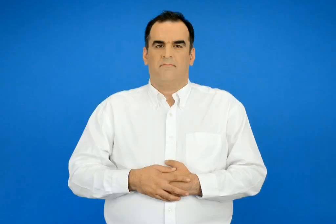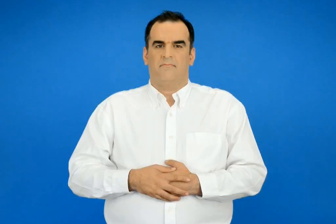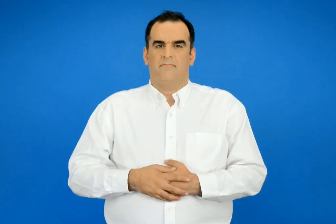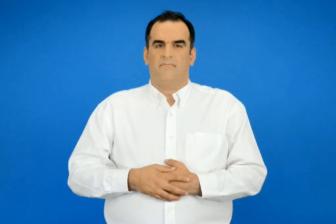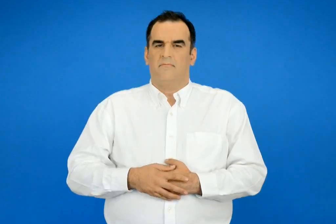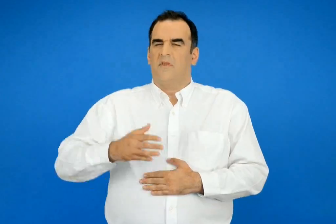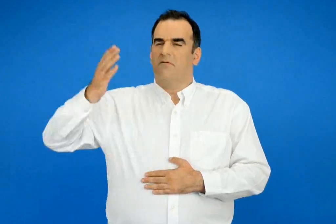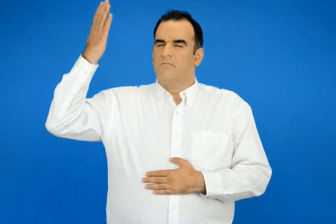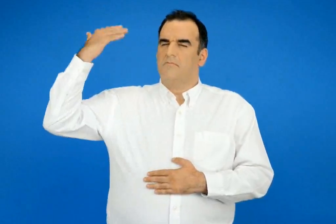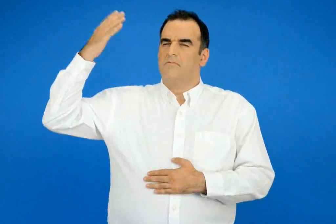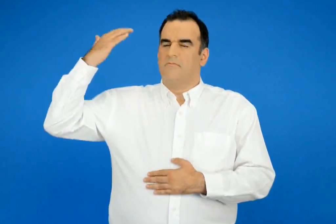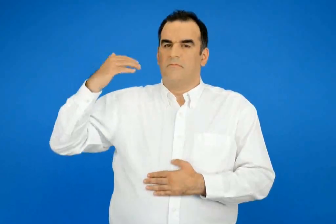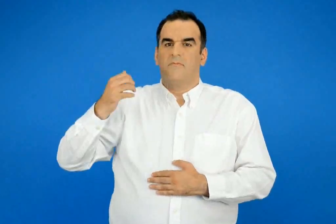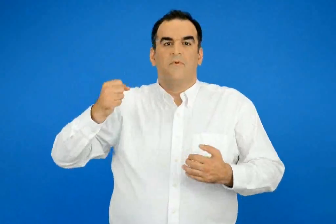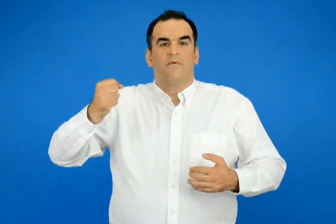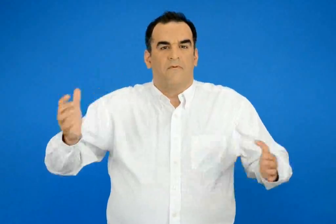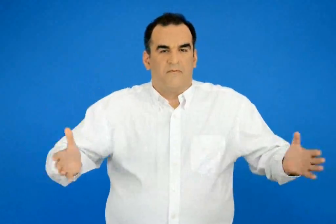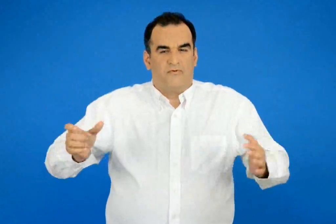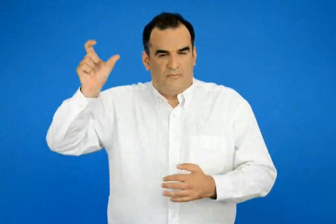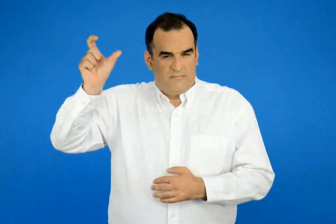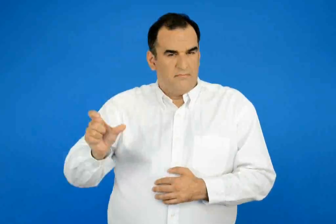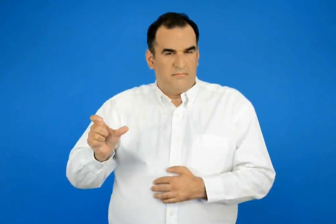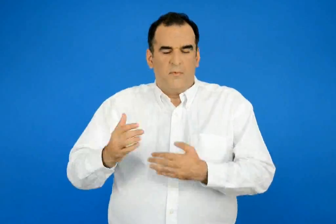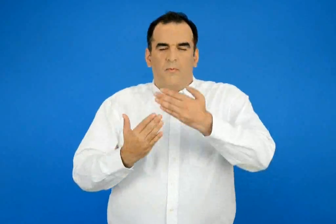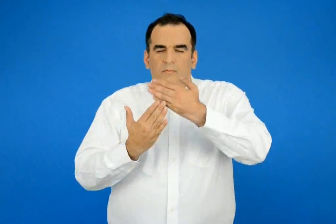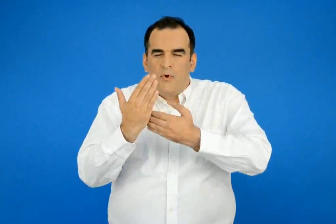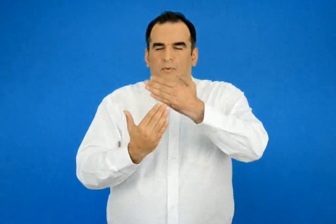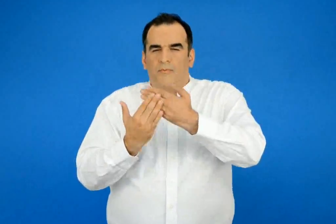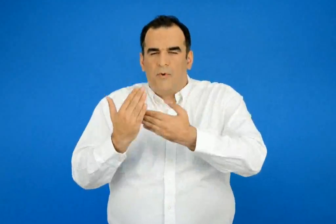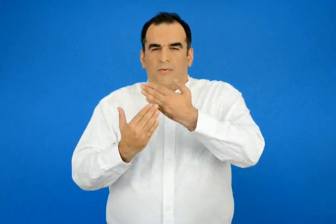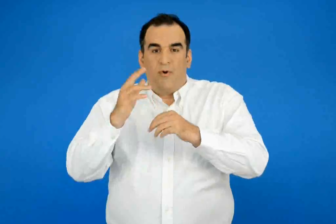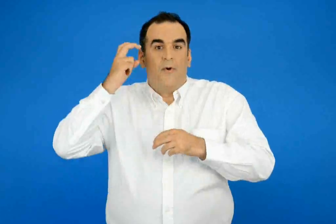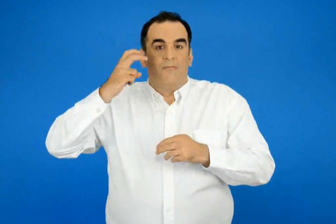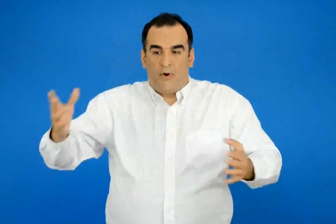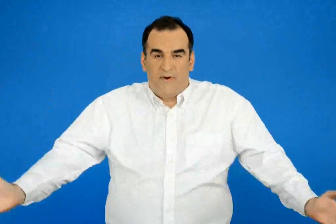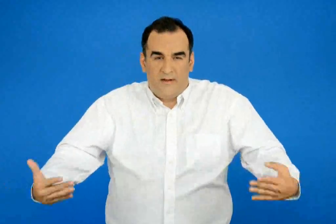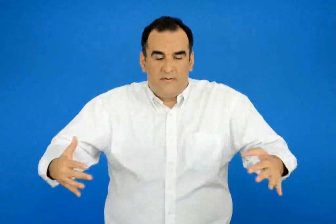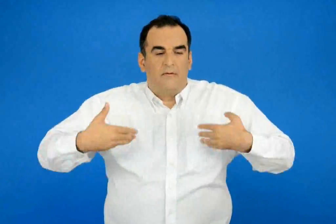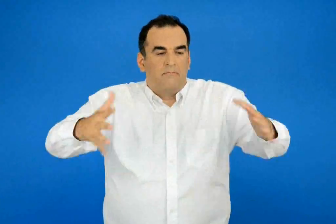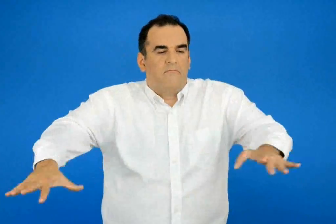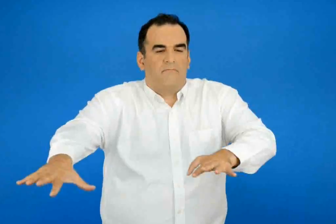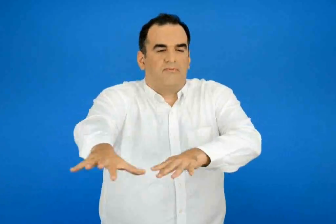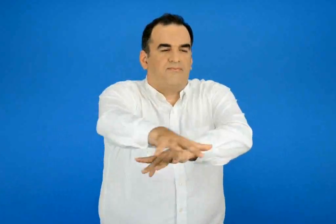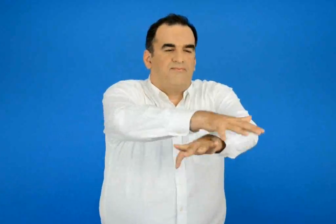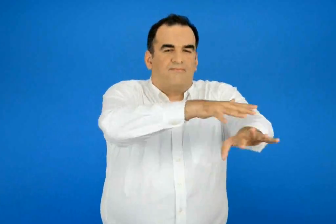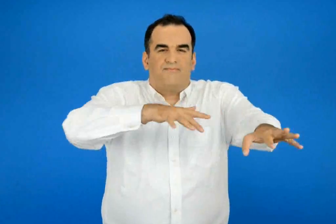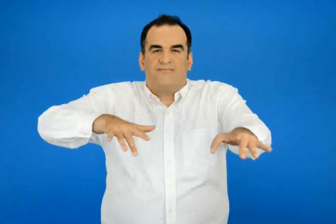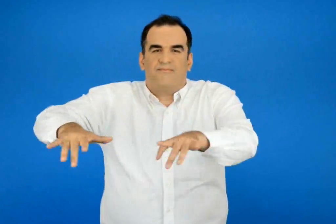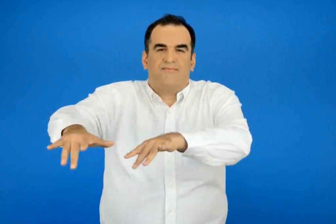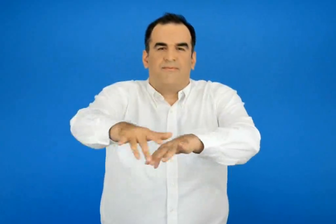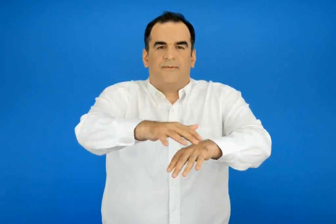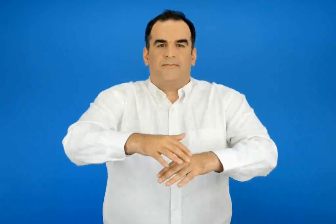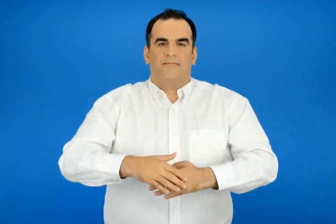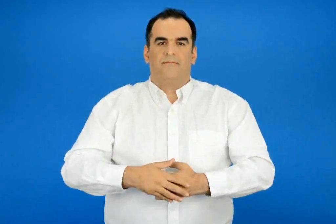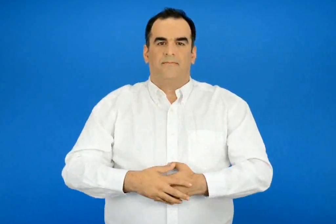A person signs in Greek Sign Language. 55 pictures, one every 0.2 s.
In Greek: ζούσε κάποτε ένας βοσκός κάθε πρωί πήγαινε τα πρόβατα του να βοσκήσουν
